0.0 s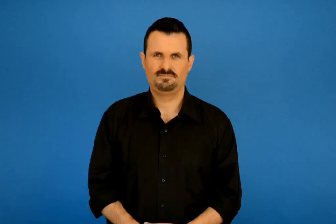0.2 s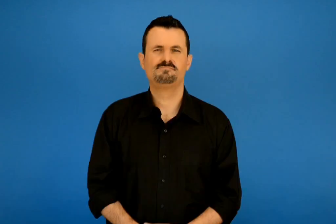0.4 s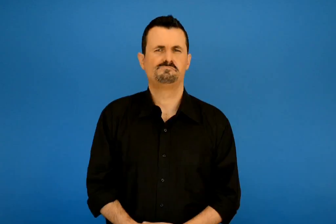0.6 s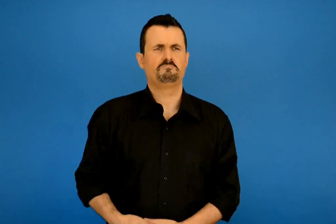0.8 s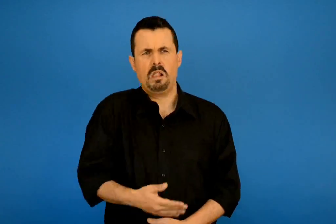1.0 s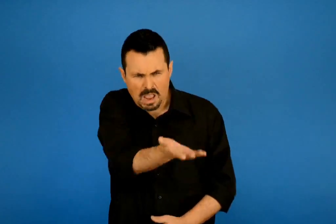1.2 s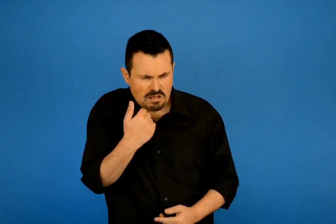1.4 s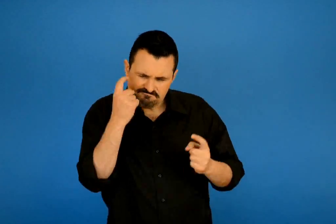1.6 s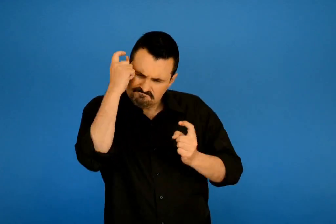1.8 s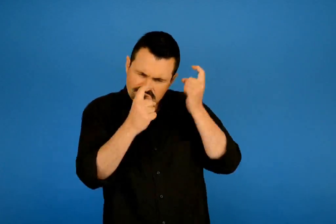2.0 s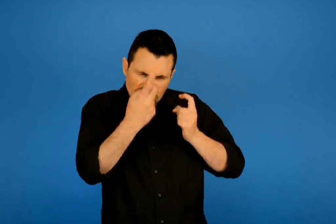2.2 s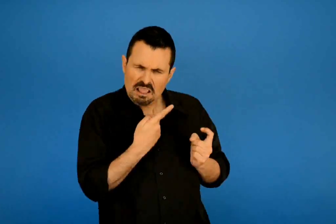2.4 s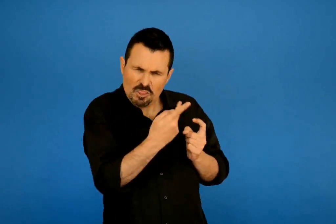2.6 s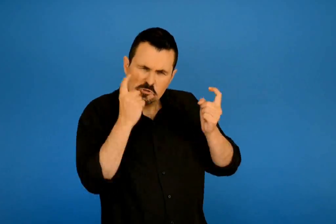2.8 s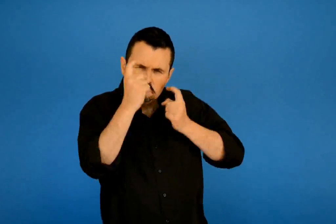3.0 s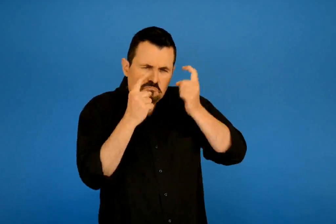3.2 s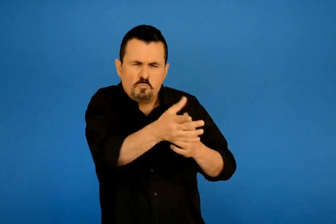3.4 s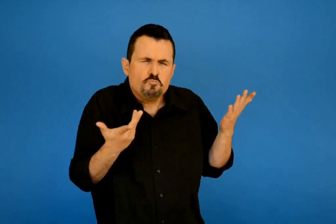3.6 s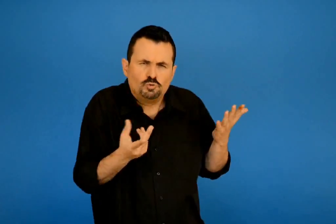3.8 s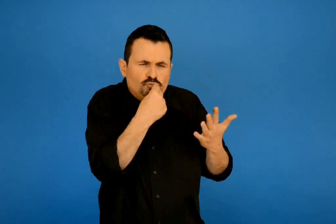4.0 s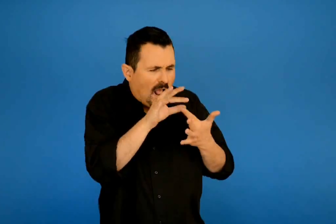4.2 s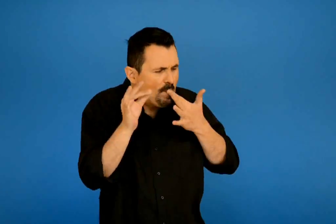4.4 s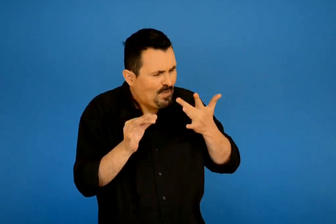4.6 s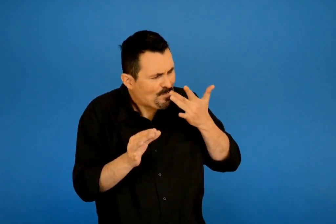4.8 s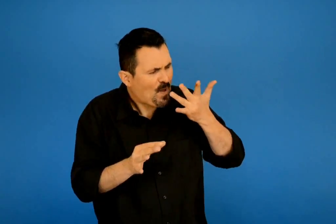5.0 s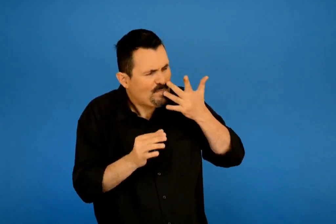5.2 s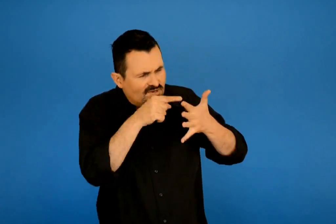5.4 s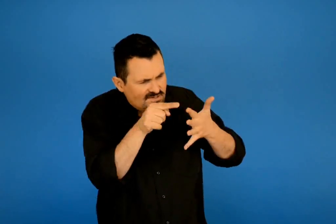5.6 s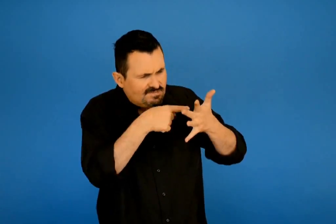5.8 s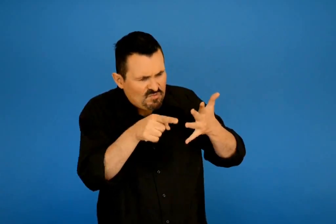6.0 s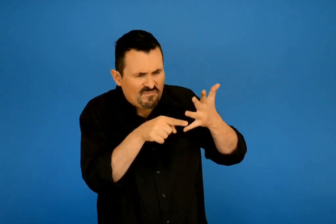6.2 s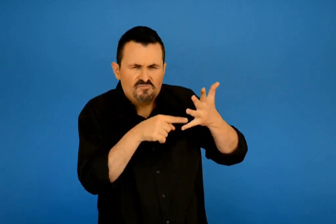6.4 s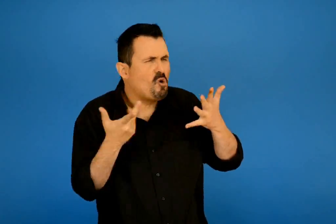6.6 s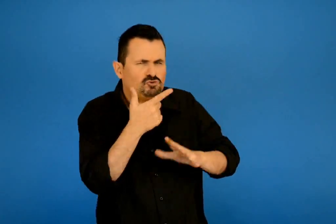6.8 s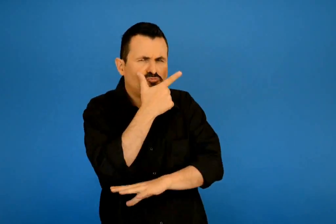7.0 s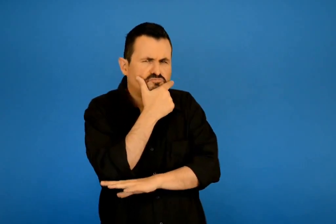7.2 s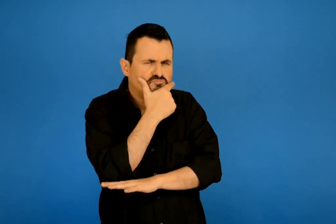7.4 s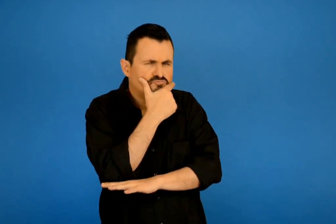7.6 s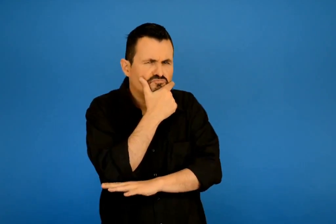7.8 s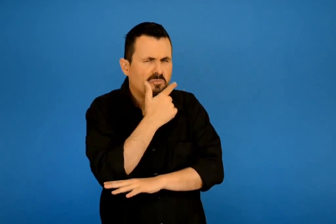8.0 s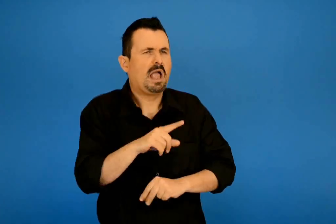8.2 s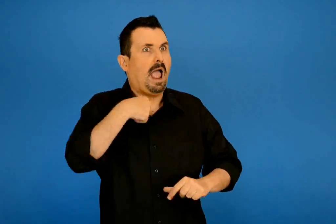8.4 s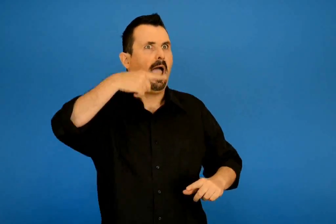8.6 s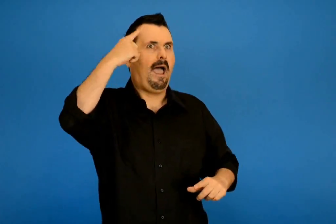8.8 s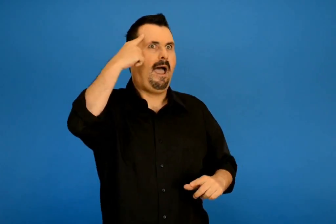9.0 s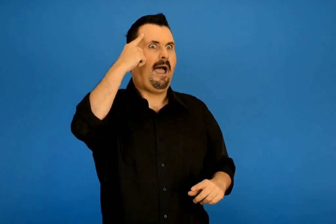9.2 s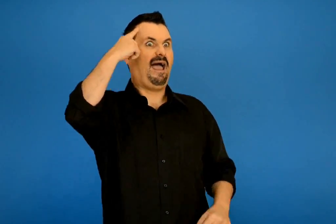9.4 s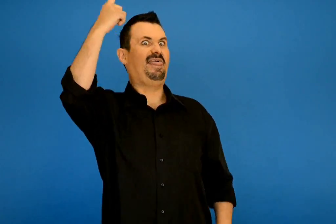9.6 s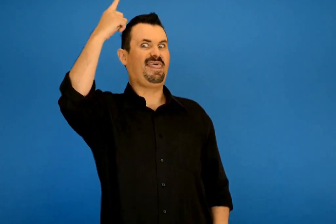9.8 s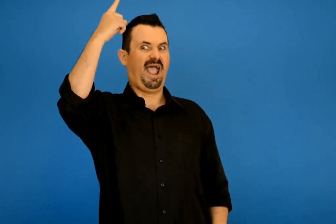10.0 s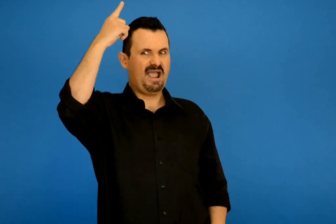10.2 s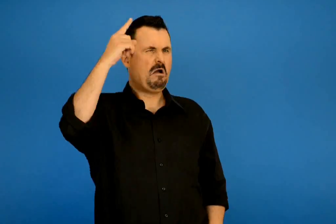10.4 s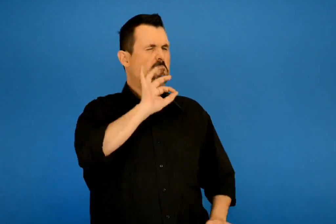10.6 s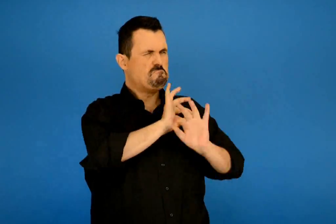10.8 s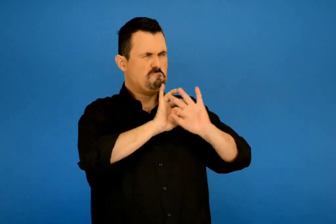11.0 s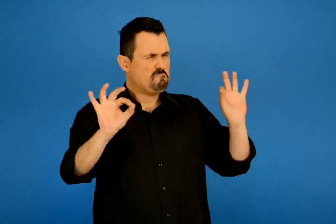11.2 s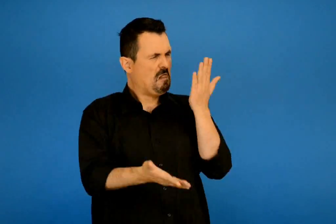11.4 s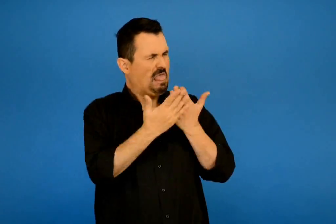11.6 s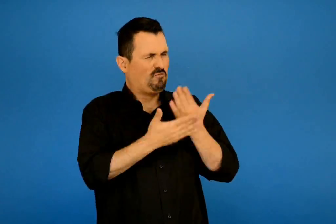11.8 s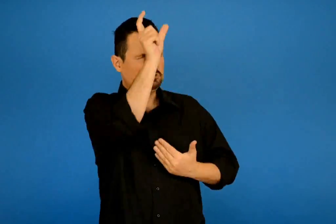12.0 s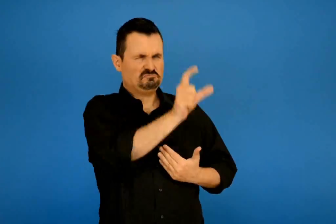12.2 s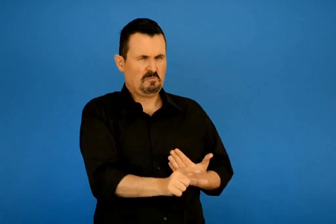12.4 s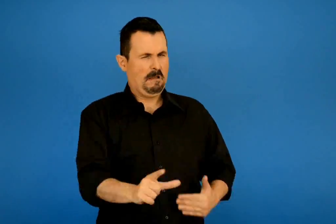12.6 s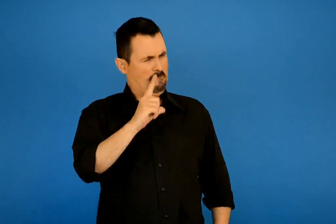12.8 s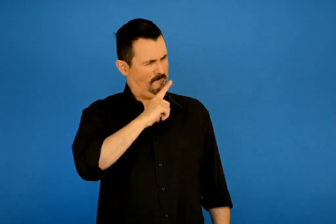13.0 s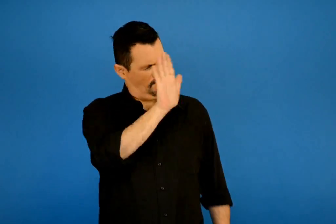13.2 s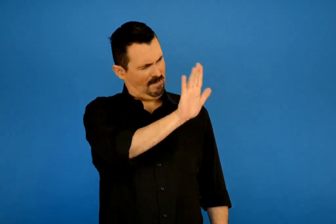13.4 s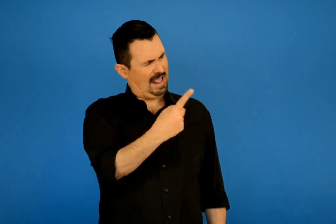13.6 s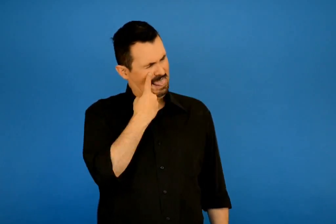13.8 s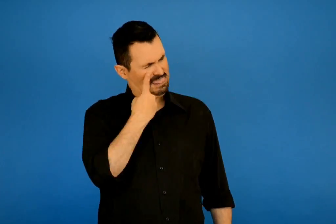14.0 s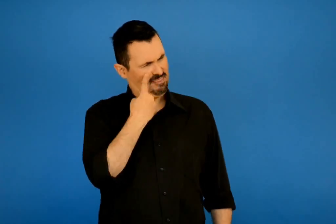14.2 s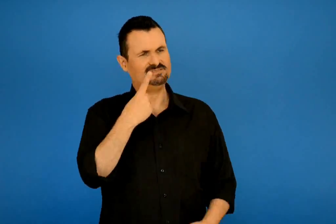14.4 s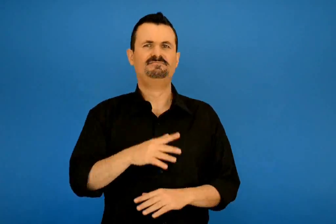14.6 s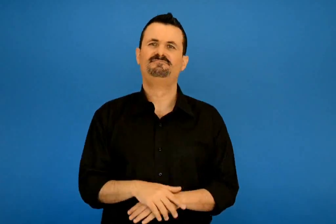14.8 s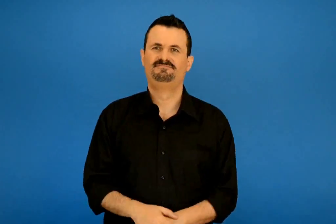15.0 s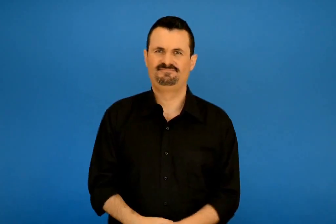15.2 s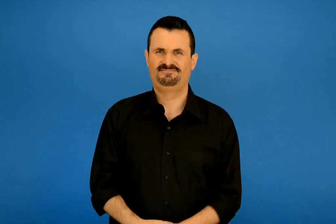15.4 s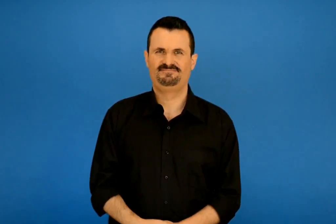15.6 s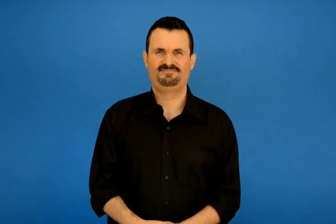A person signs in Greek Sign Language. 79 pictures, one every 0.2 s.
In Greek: έλα να σκεφτούμε πως θα παίρνεις γεύσεις από όλα τα δάχτυλα κάθε μέρα μόλις μου ήρθε μια ιδέα νομίζω ότι θα σε βοηθήσει πολύ περίμενε και θα δεις
